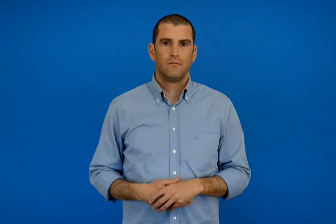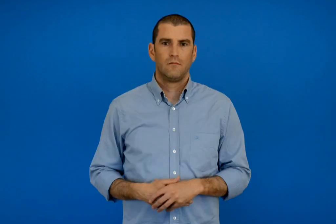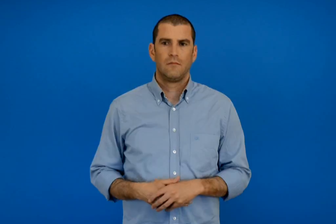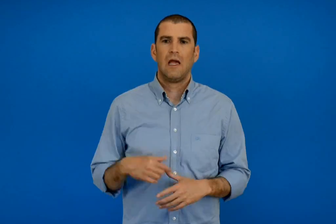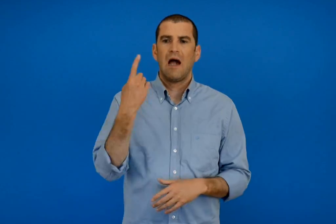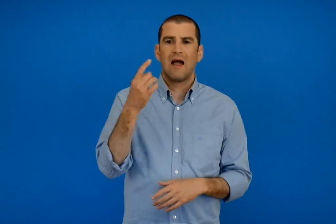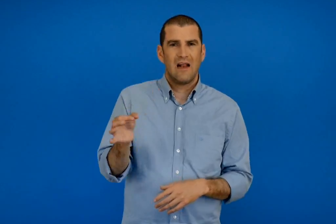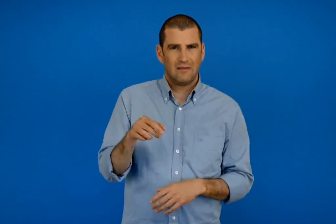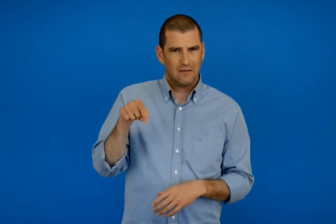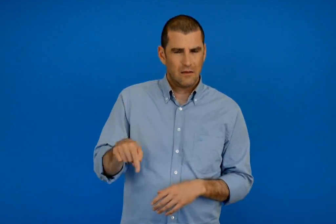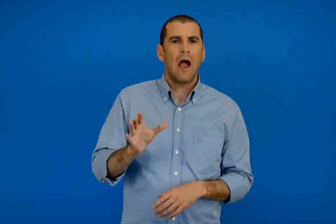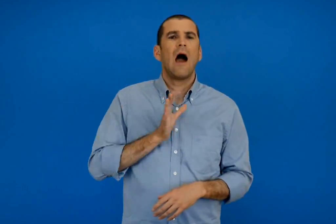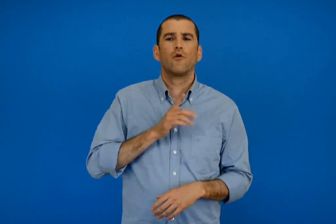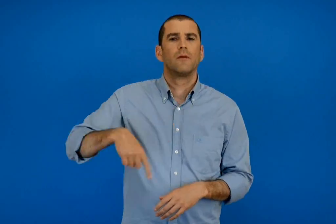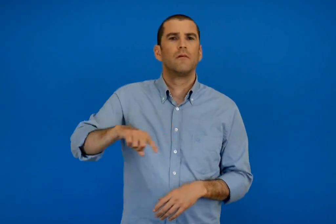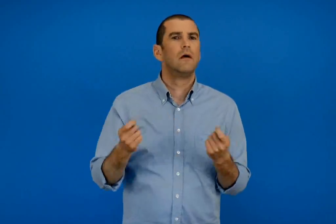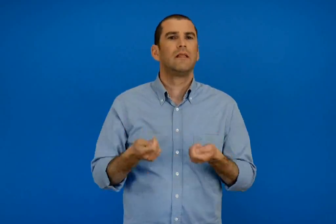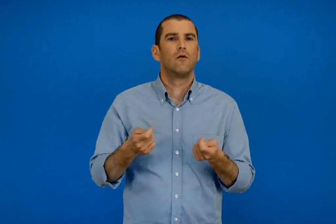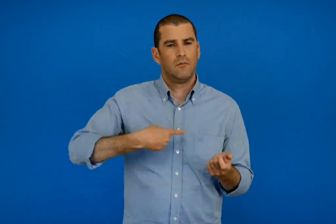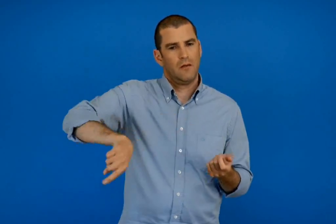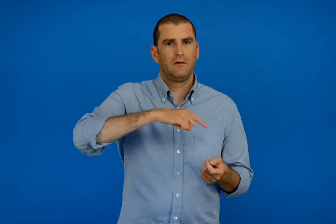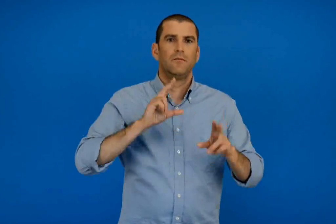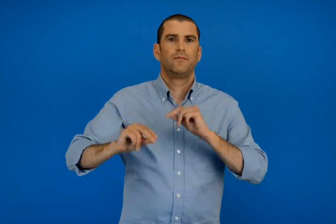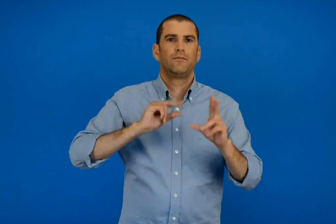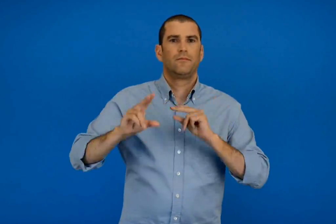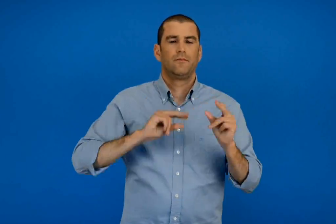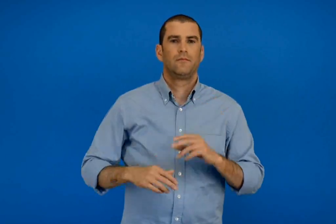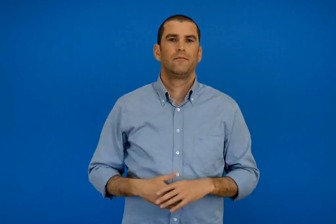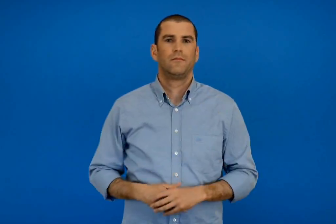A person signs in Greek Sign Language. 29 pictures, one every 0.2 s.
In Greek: συζητάμε τι κάνουν οι άνθρωποι σε ένα νησί
